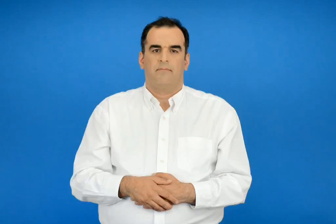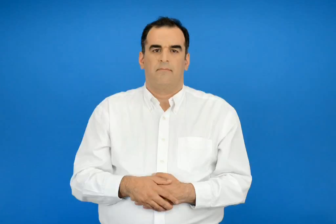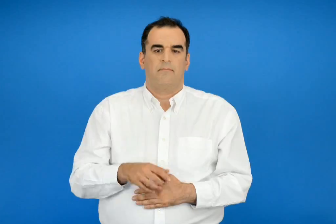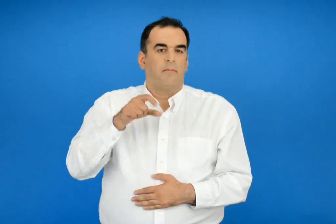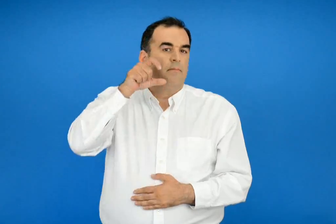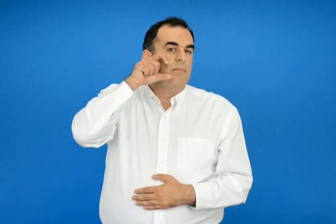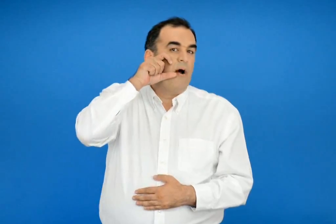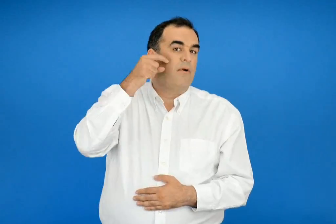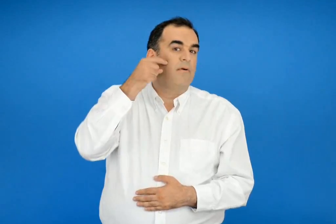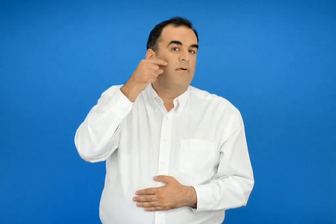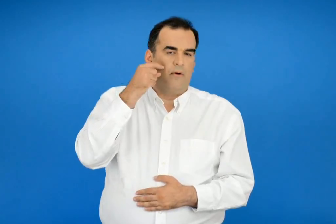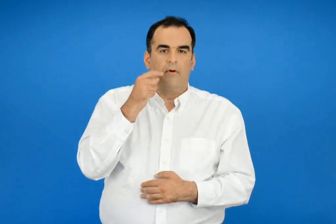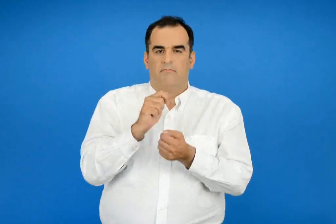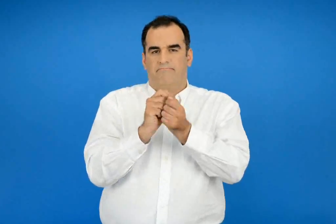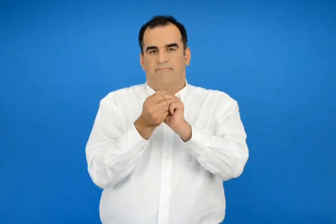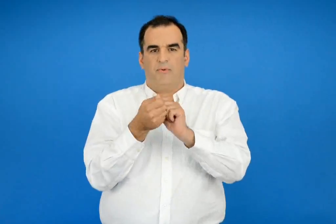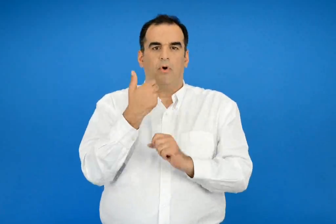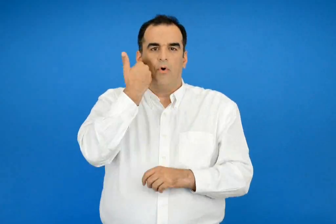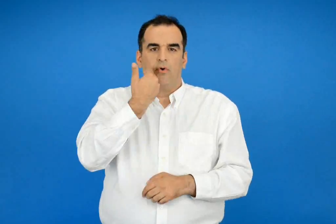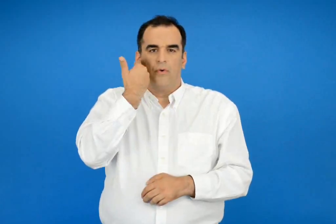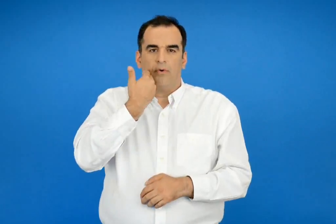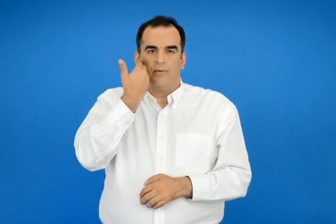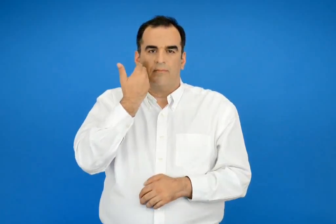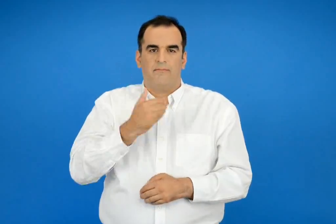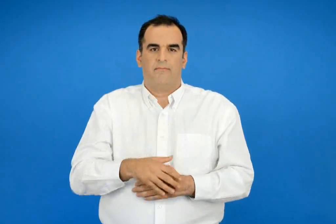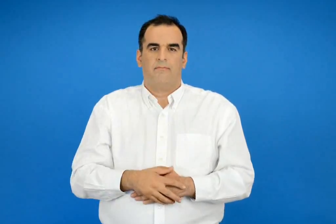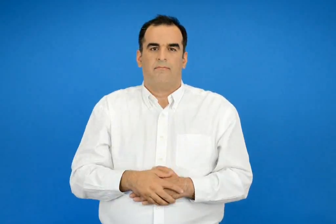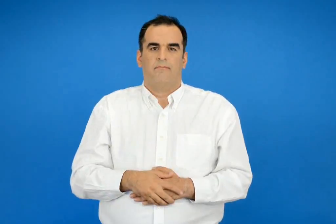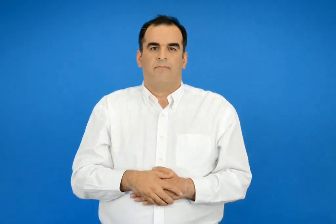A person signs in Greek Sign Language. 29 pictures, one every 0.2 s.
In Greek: τα μαγουλά του έγιναν κόκκινα
